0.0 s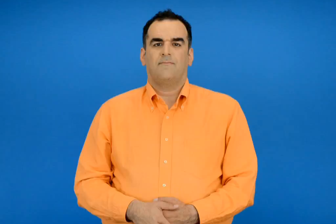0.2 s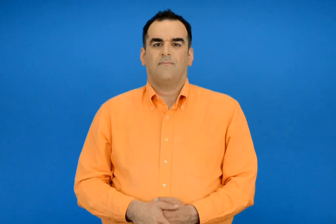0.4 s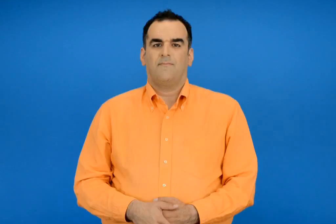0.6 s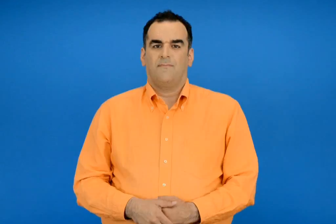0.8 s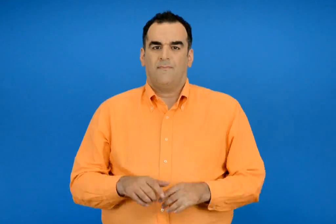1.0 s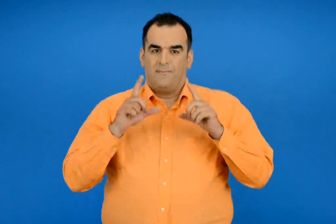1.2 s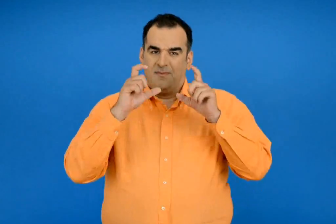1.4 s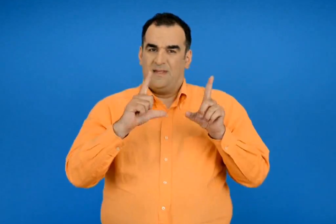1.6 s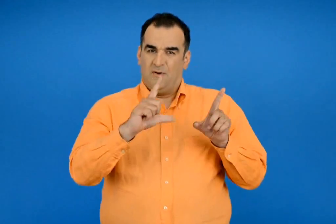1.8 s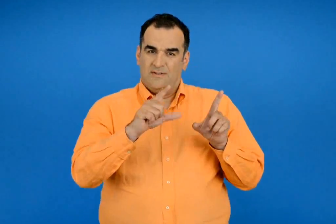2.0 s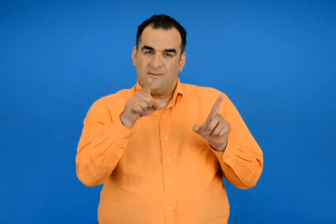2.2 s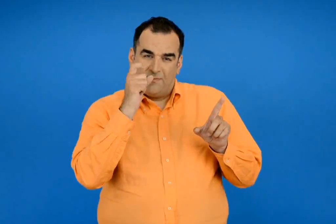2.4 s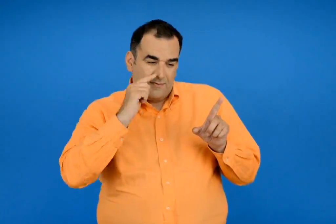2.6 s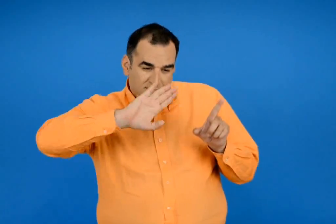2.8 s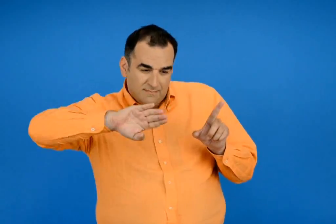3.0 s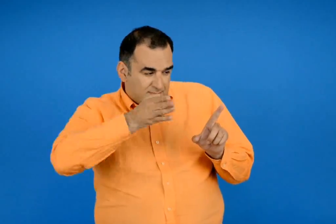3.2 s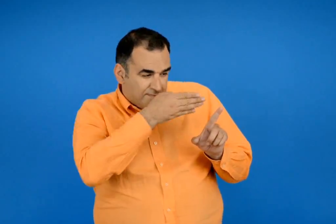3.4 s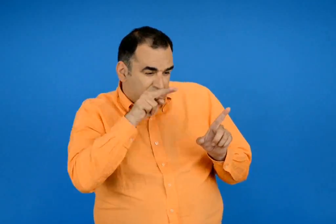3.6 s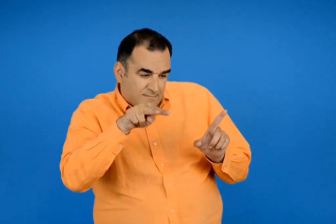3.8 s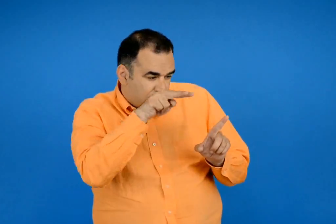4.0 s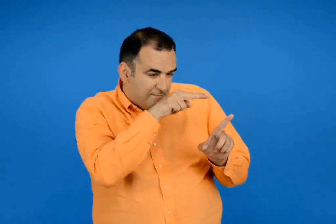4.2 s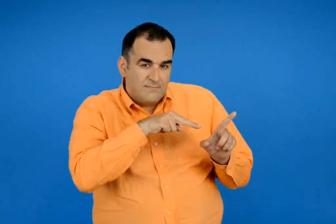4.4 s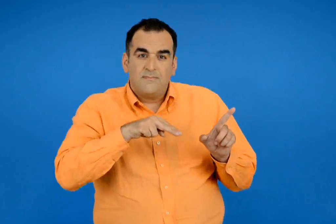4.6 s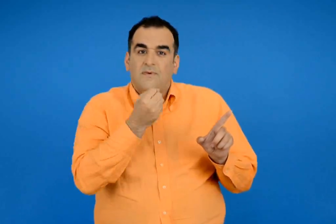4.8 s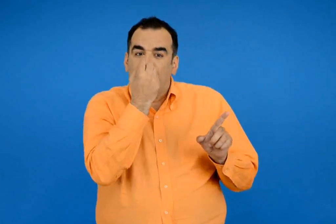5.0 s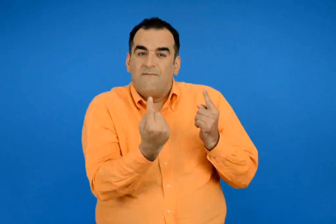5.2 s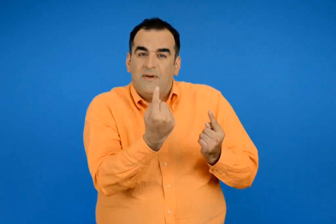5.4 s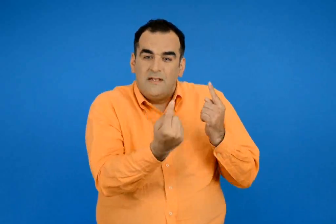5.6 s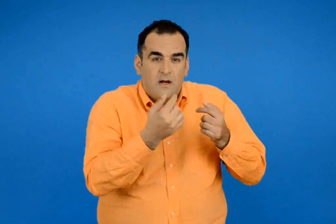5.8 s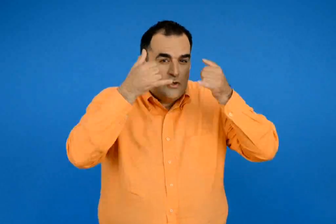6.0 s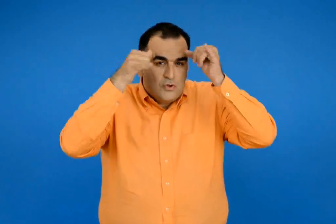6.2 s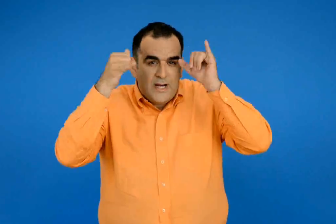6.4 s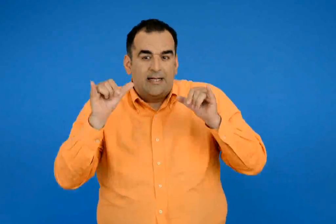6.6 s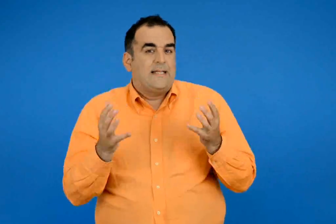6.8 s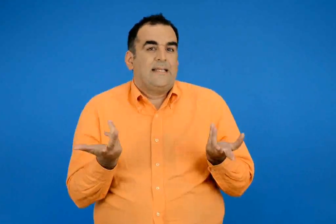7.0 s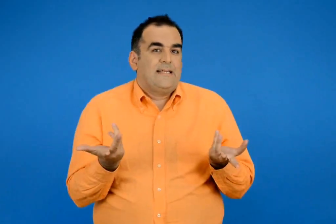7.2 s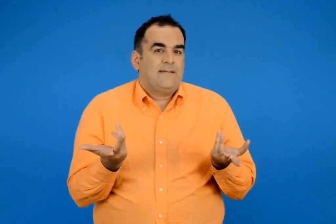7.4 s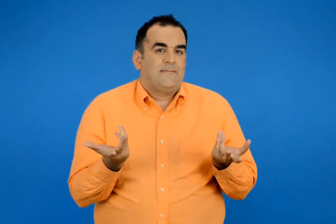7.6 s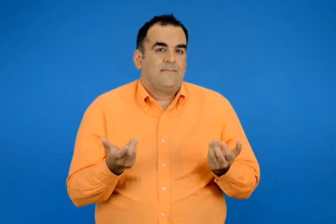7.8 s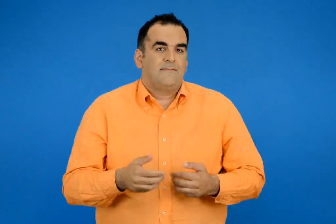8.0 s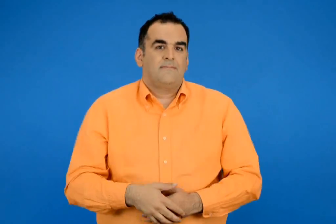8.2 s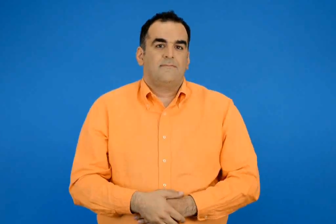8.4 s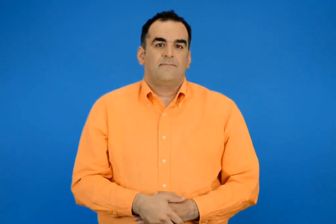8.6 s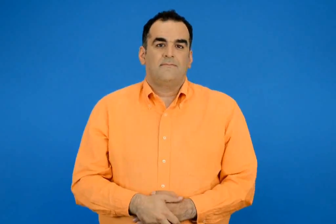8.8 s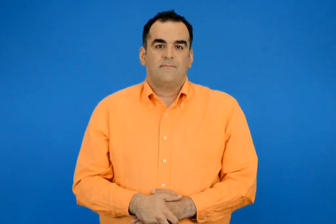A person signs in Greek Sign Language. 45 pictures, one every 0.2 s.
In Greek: τι φυτά και τι ζώα ζουν στις άκρες των χωραφιών της εικόνας ;
